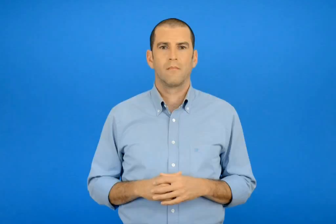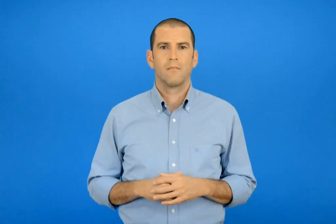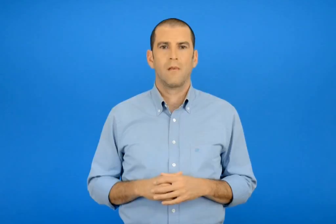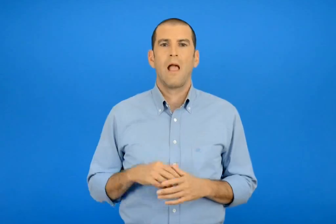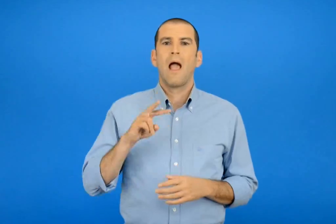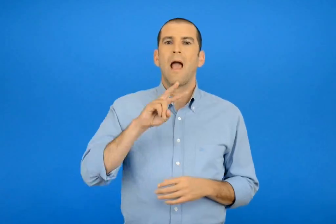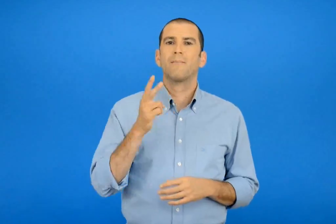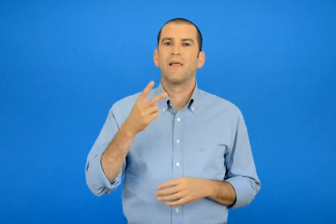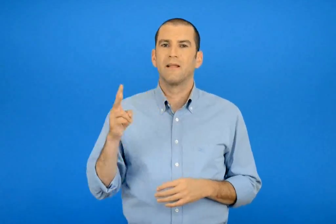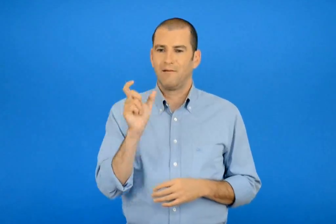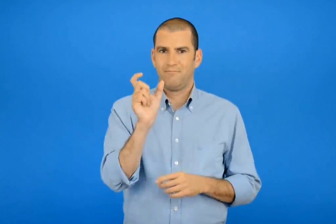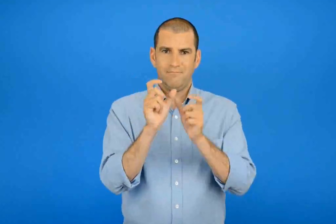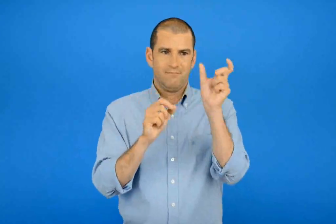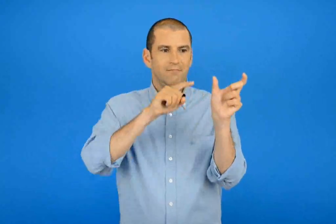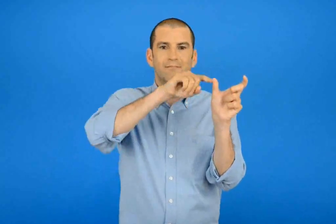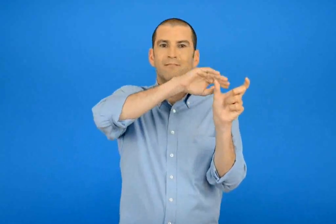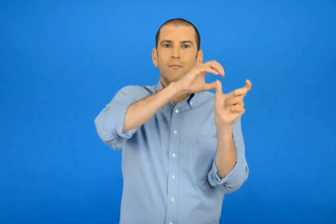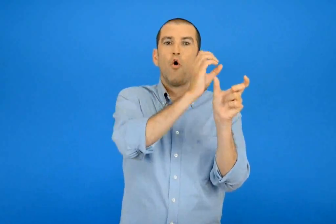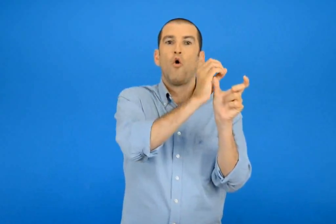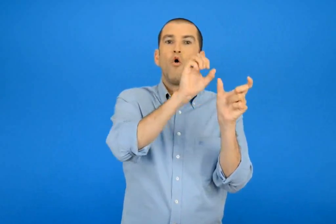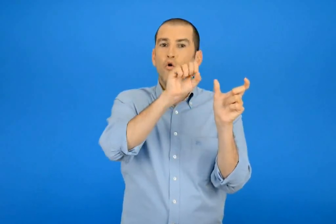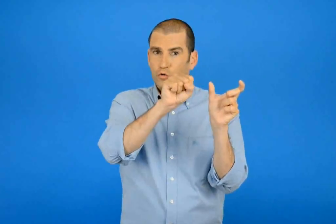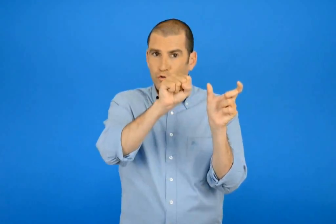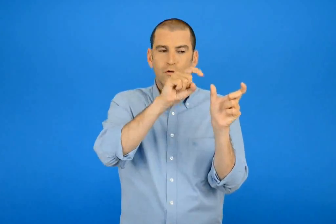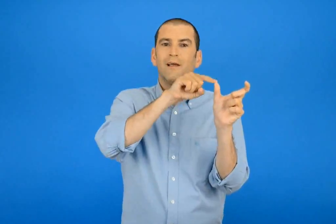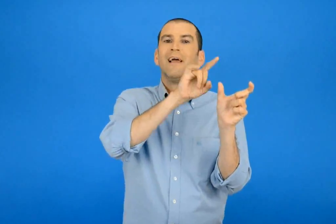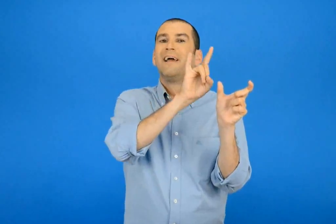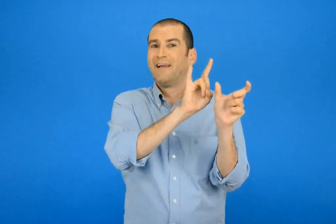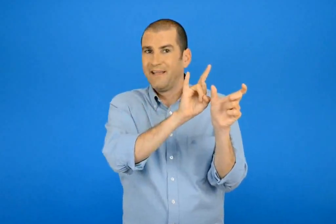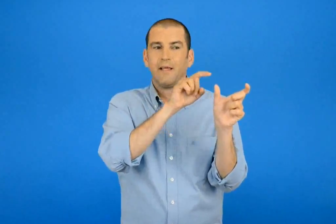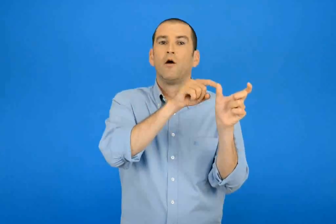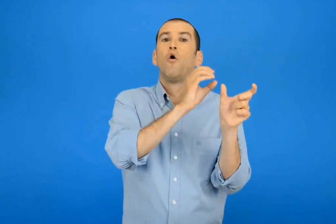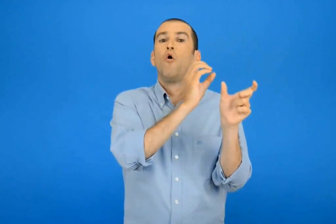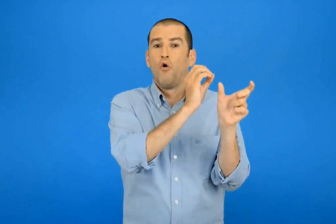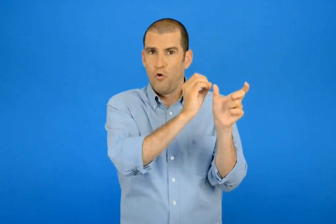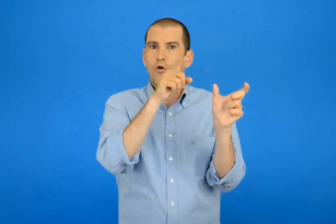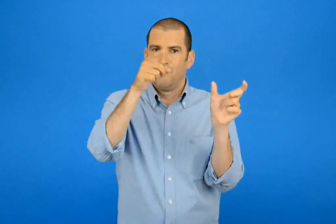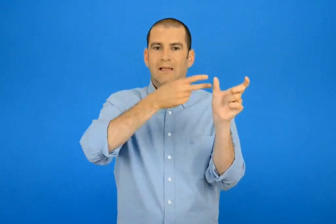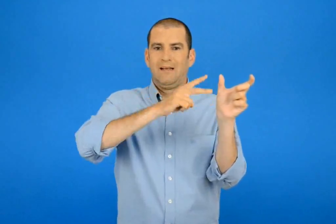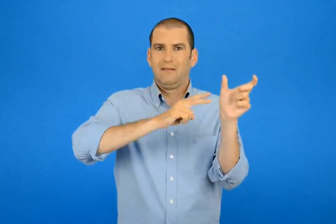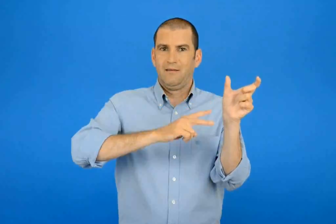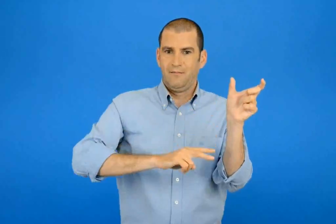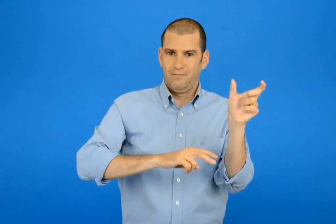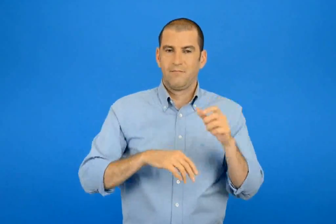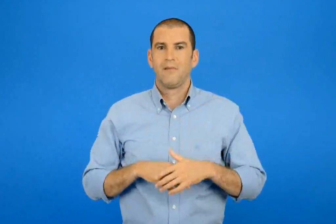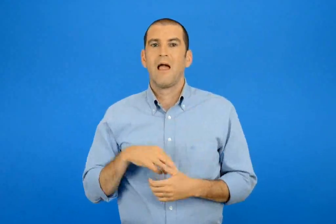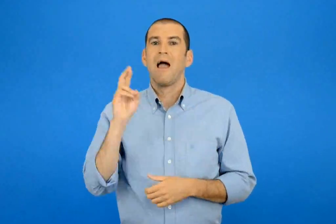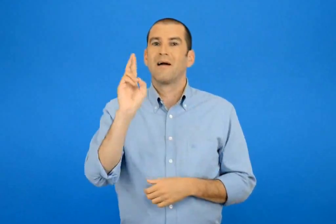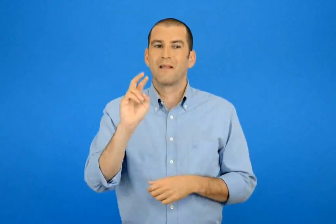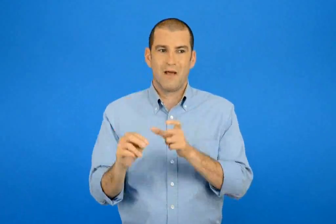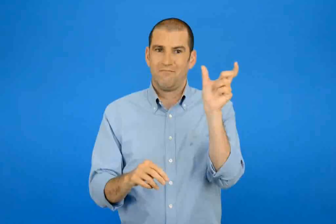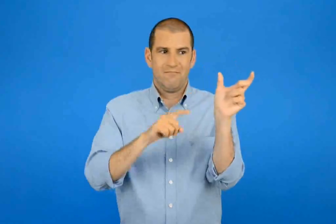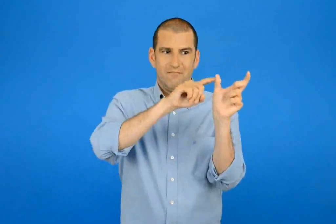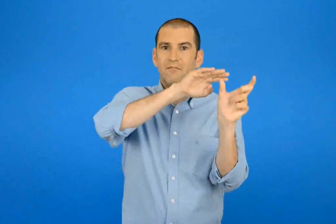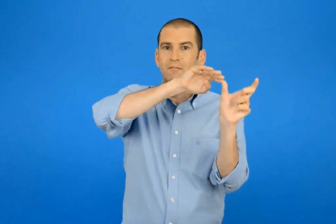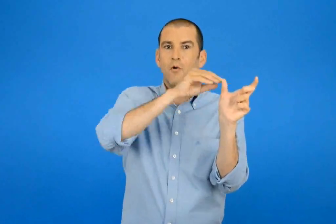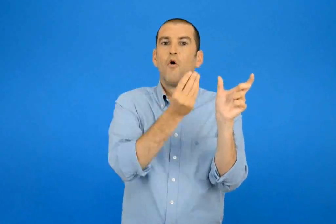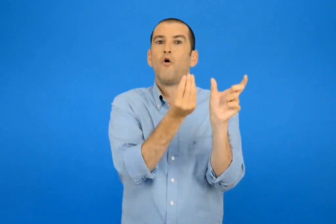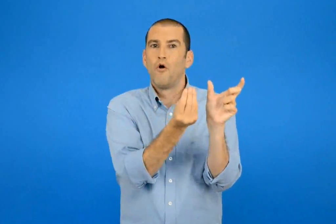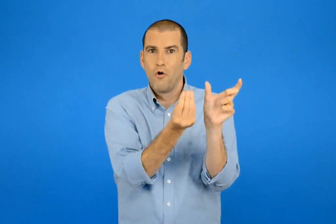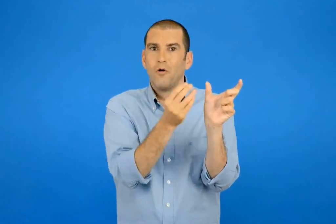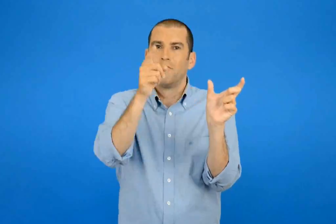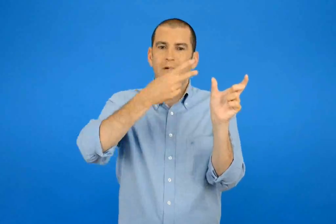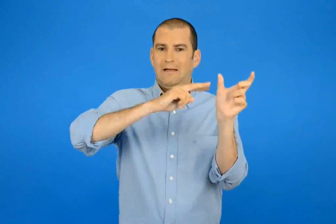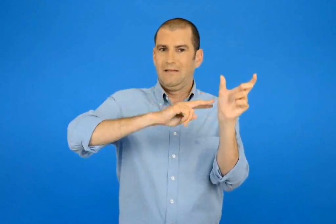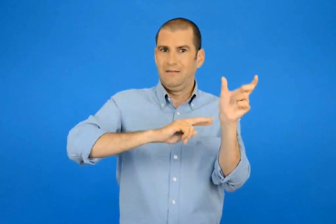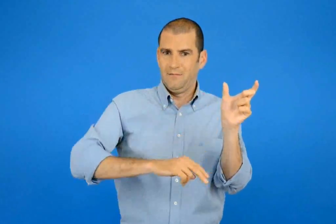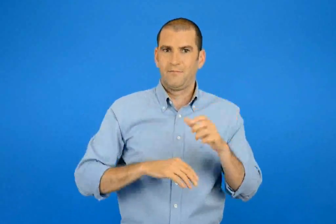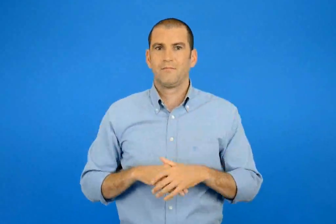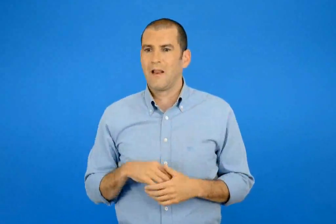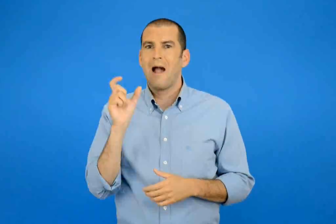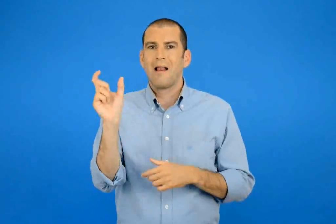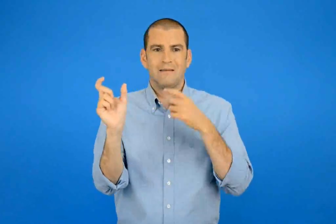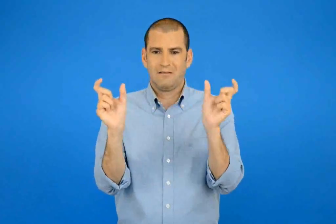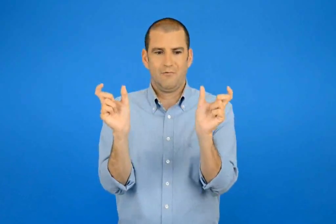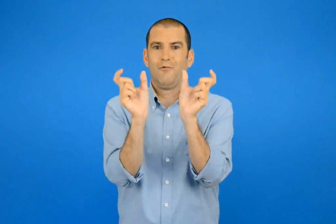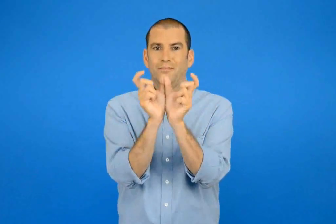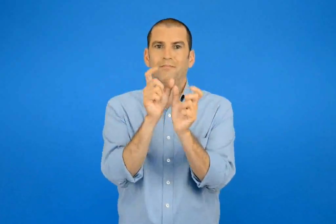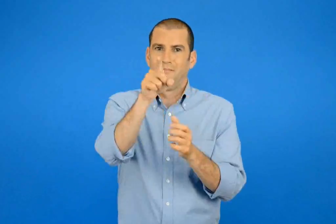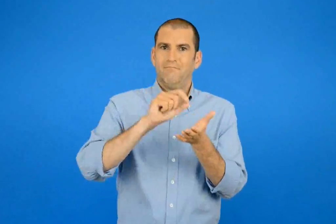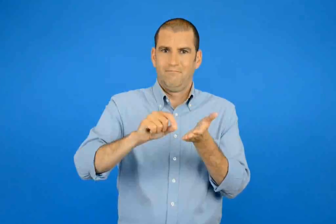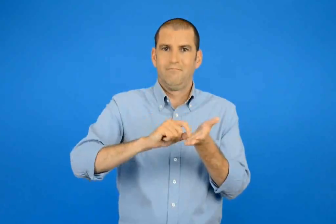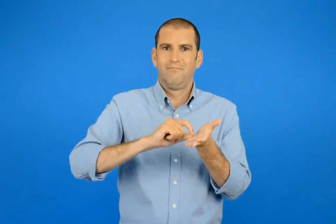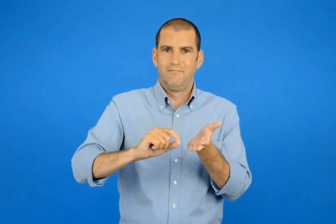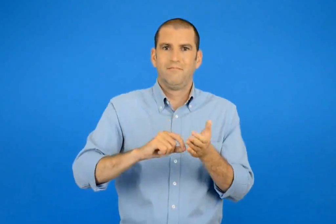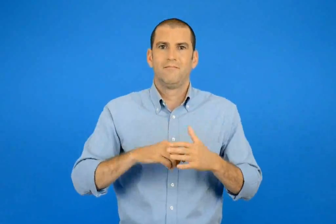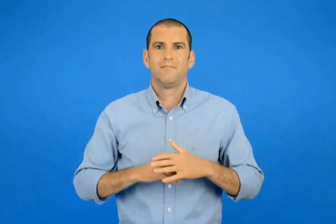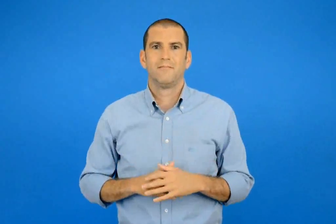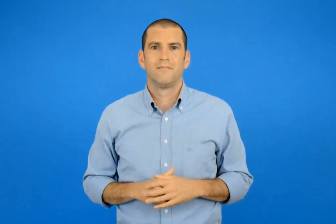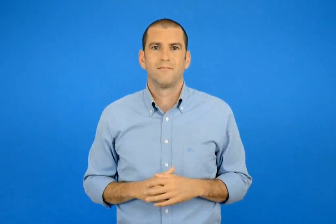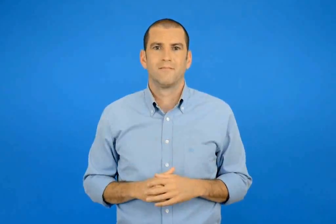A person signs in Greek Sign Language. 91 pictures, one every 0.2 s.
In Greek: να κλίνεις τα επίθετα σε ος η ο να κλίνεις τα ρήματα σε ω με τόνο να φτιάχνεις συνθέτες λέξεις
